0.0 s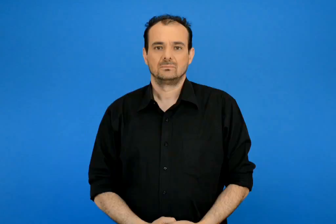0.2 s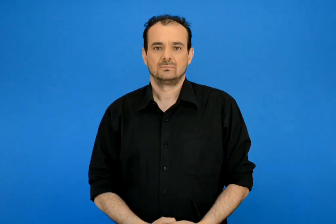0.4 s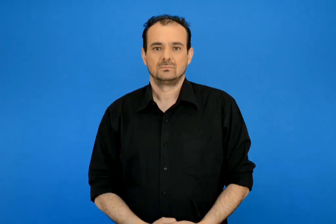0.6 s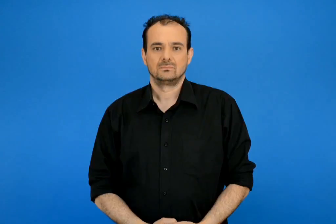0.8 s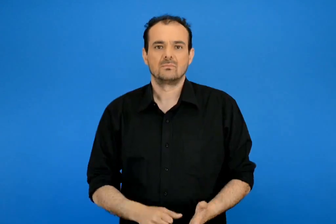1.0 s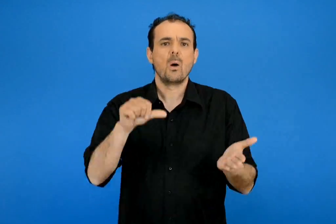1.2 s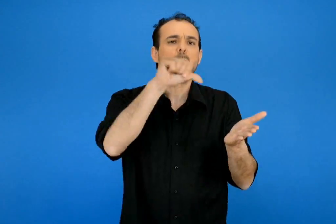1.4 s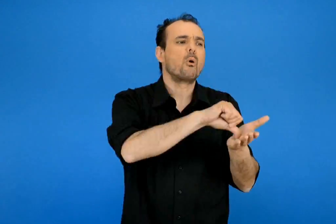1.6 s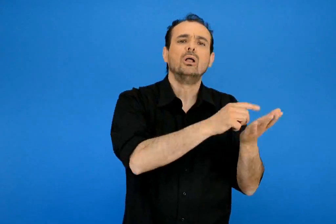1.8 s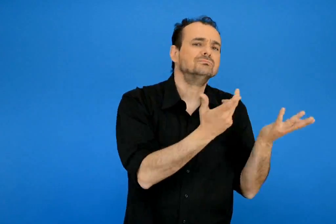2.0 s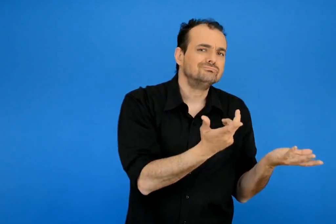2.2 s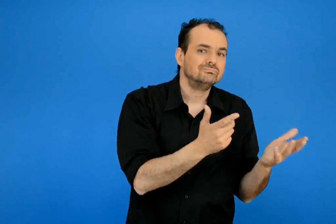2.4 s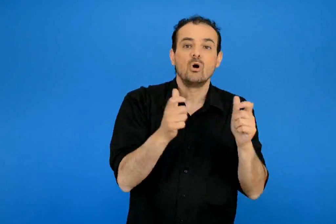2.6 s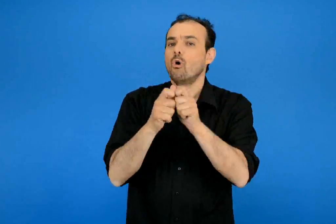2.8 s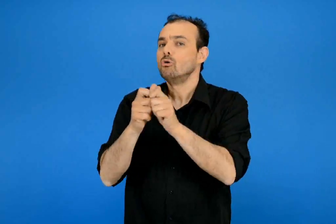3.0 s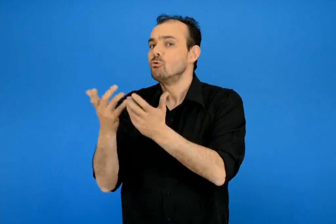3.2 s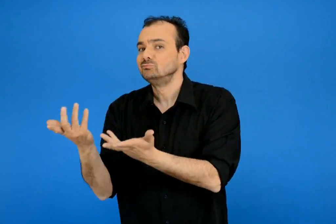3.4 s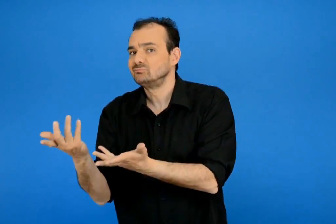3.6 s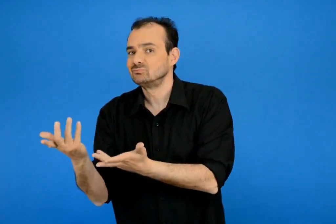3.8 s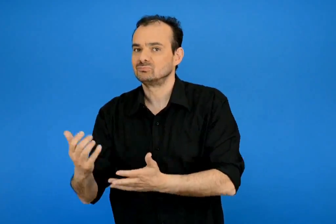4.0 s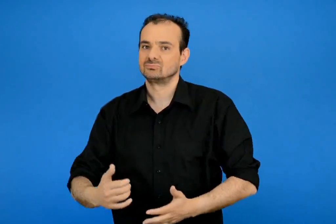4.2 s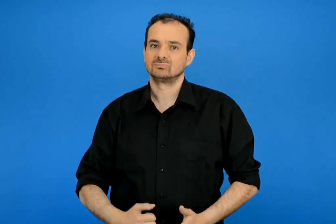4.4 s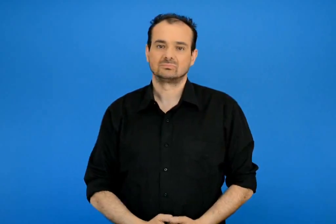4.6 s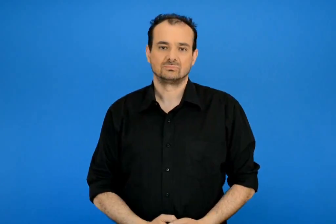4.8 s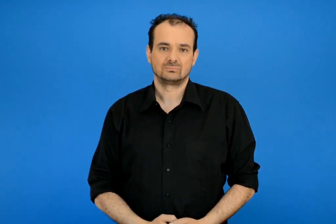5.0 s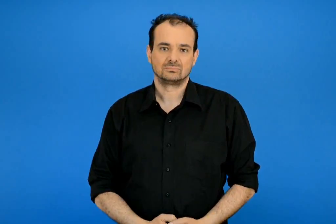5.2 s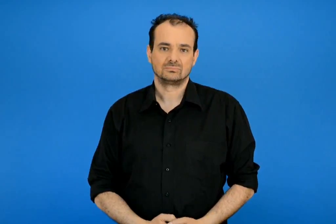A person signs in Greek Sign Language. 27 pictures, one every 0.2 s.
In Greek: σε ποια πόλη η χωριό βρίσκεται ;
